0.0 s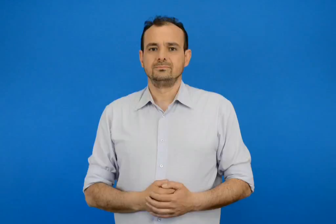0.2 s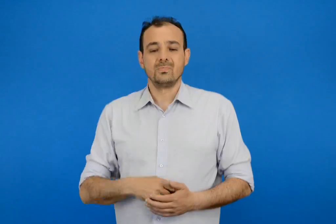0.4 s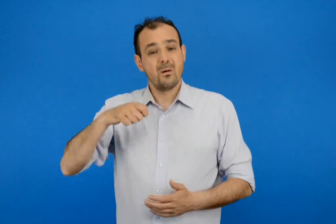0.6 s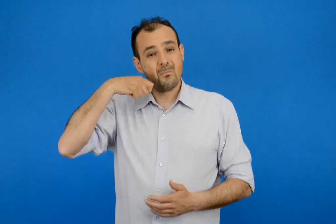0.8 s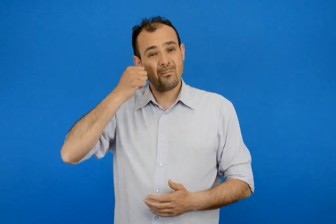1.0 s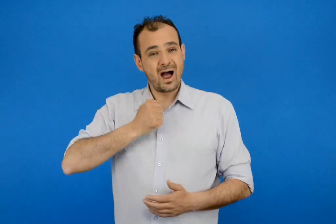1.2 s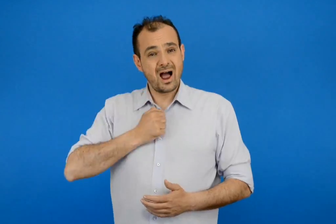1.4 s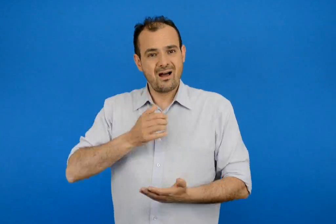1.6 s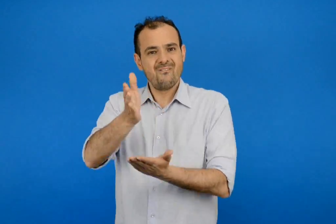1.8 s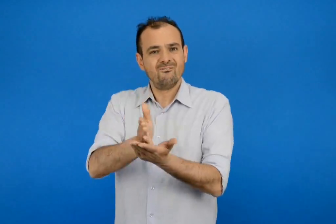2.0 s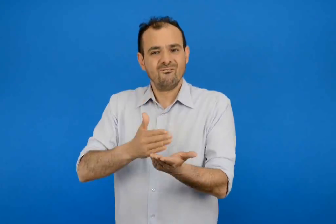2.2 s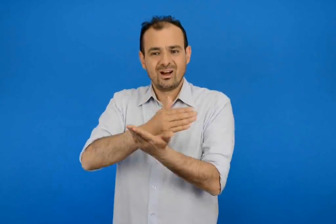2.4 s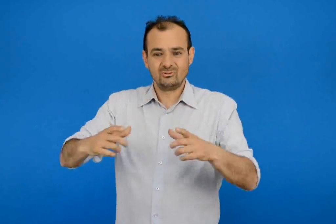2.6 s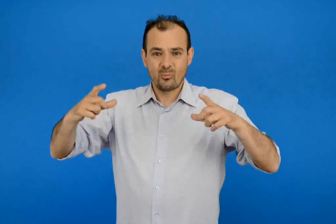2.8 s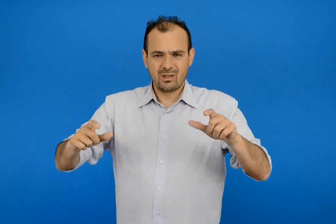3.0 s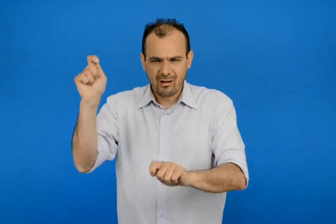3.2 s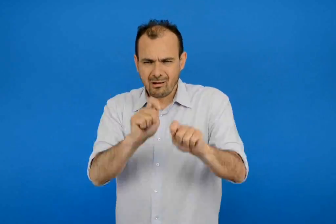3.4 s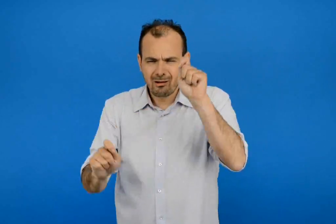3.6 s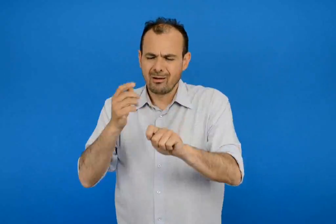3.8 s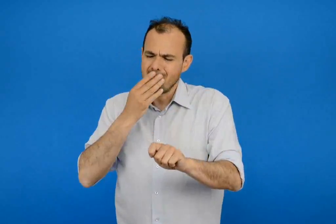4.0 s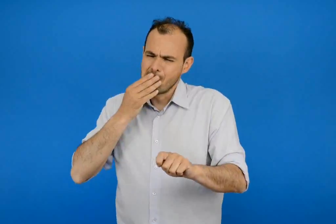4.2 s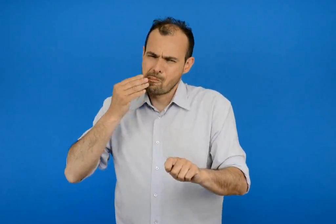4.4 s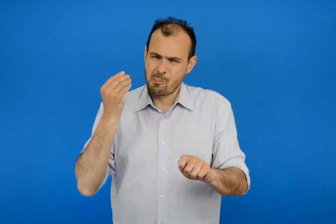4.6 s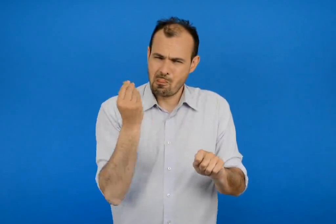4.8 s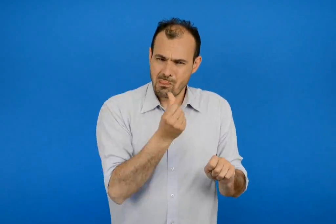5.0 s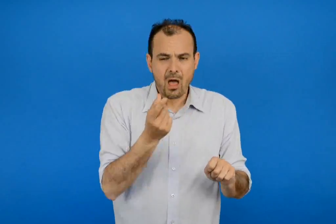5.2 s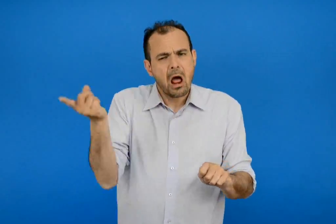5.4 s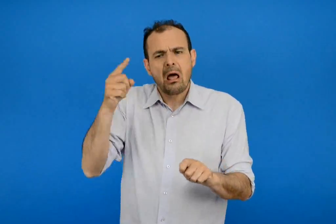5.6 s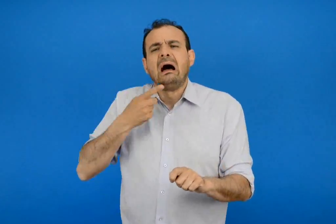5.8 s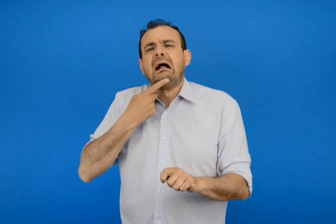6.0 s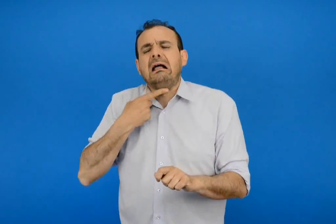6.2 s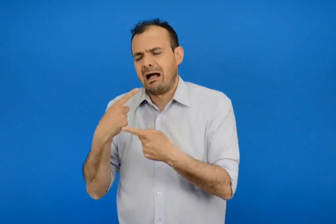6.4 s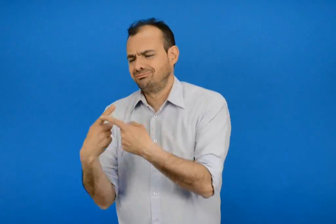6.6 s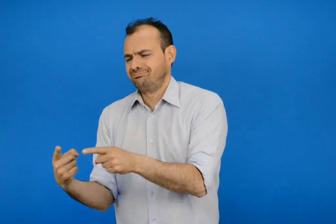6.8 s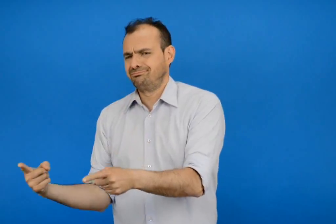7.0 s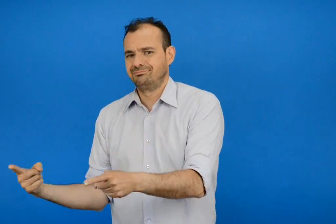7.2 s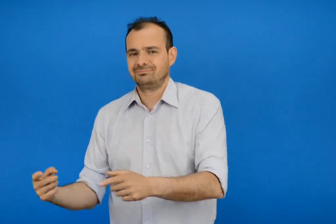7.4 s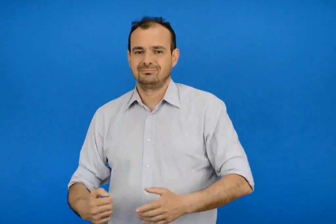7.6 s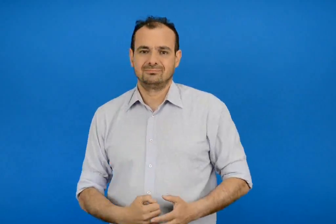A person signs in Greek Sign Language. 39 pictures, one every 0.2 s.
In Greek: η μαμά μου κάνει μια νόστιμη βασιλόπιτα και πολλά αλλά γλυκά
